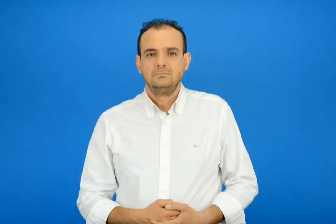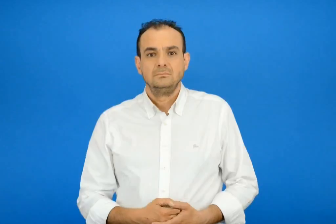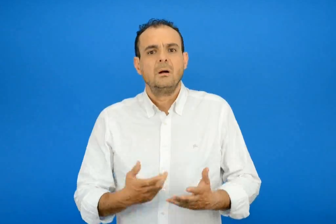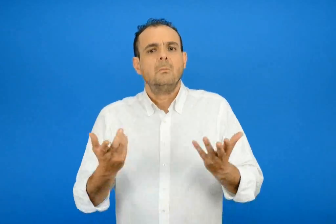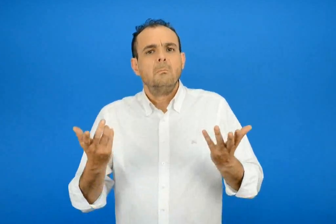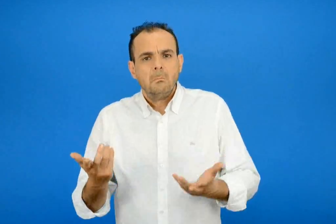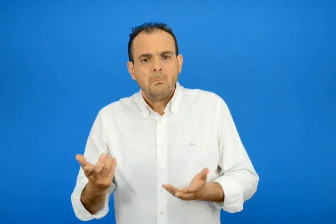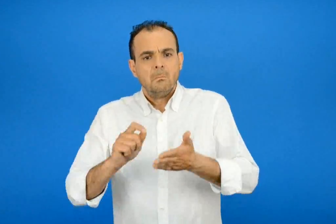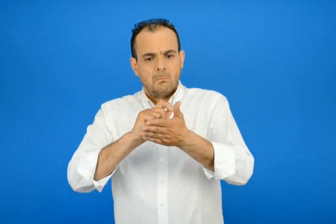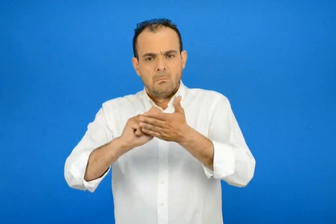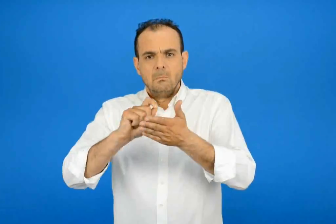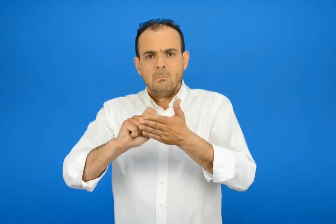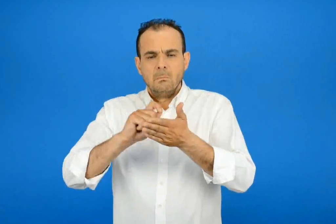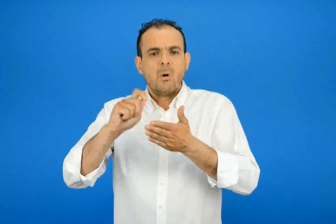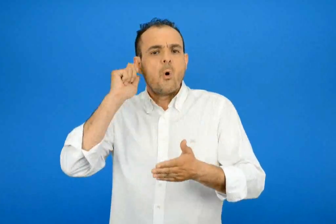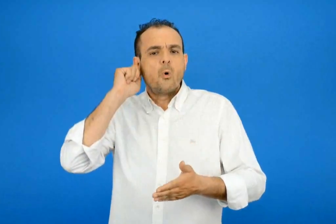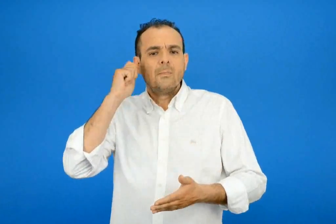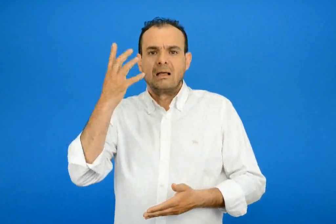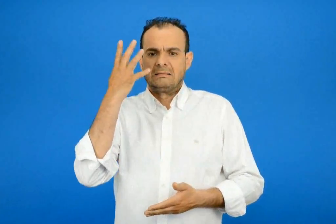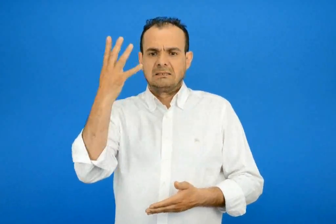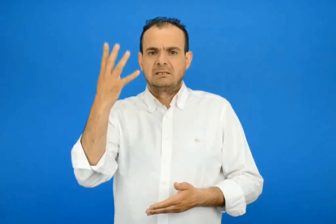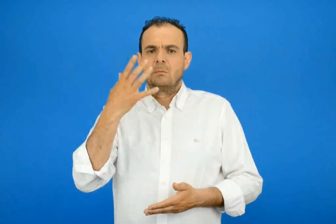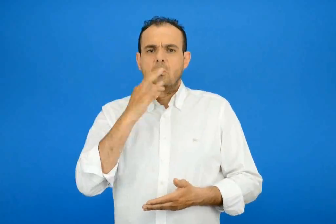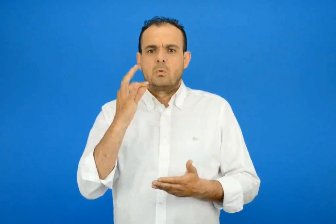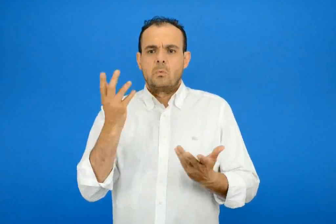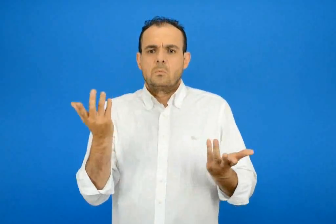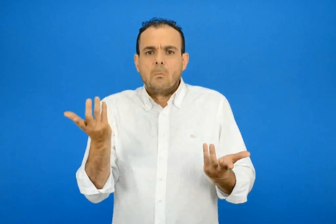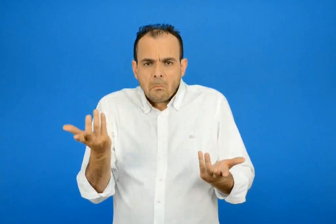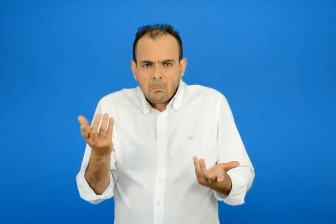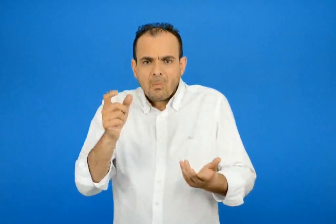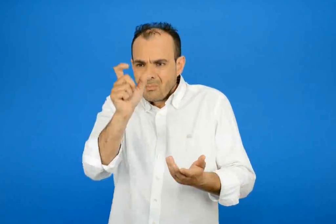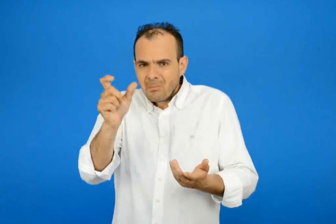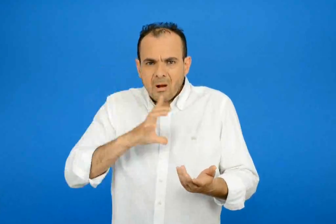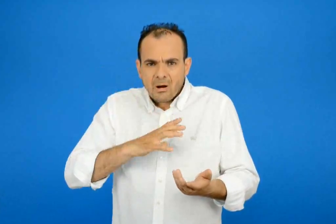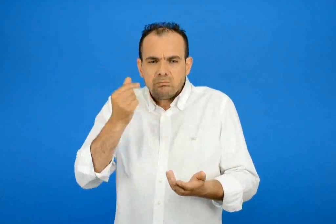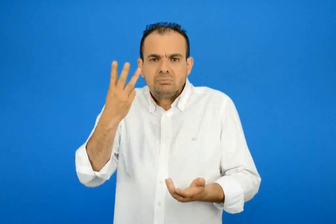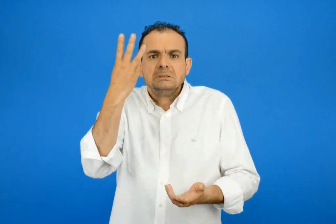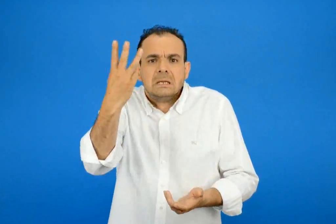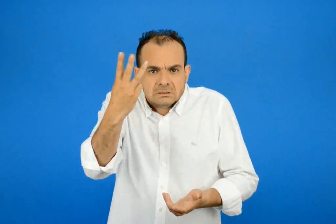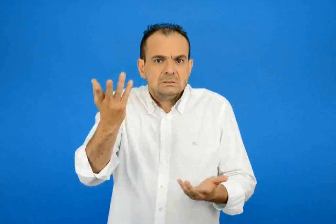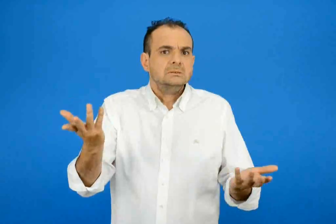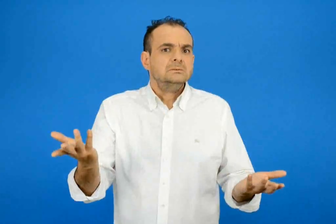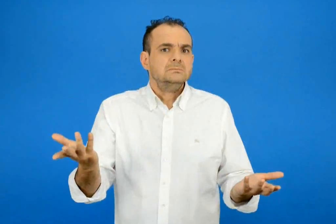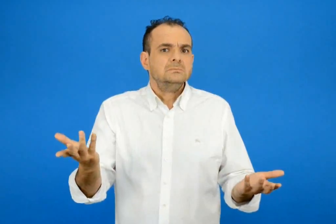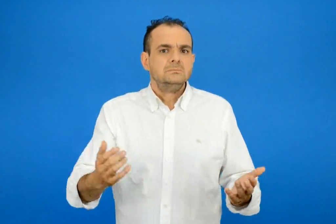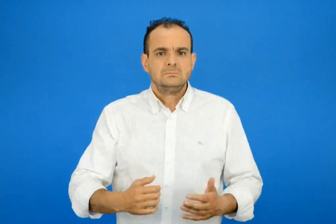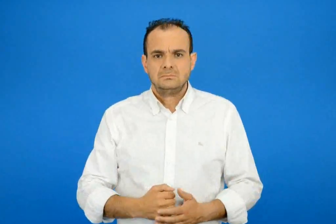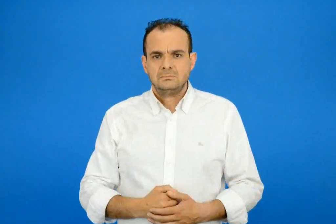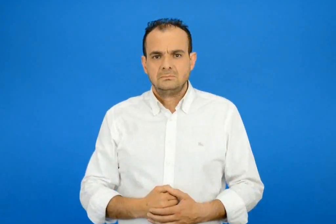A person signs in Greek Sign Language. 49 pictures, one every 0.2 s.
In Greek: γιατί άραγε έγραψαν τέσσερα ονόματα αφού ήταν τρεις ;
